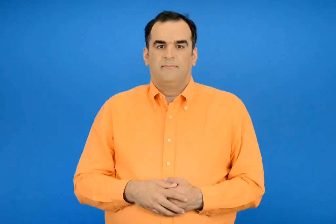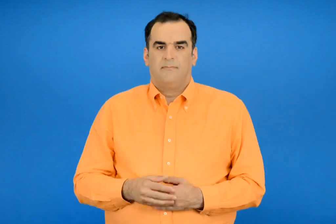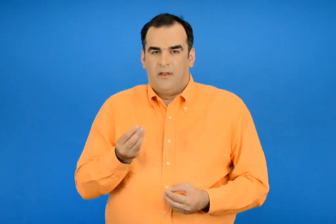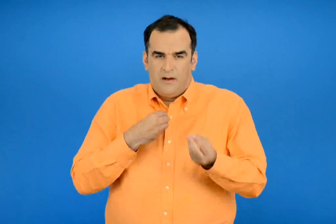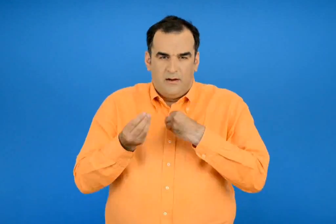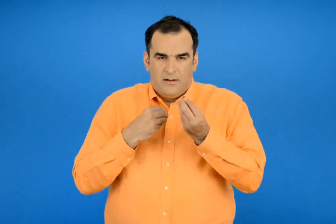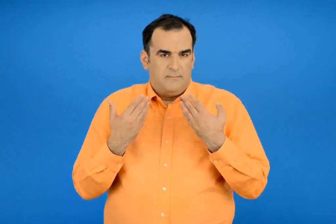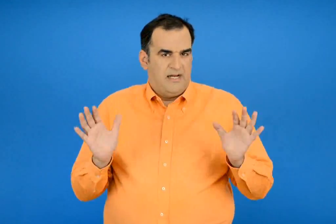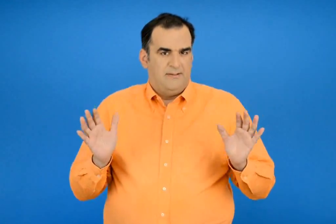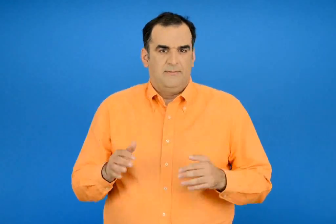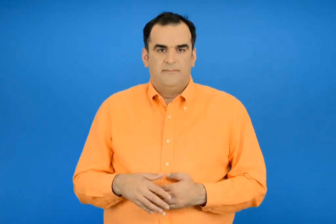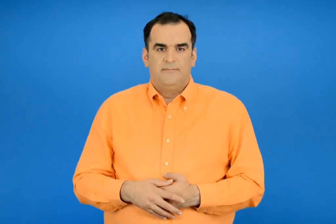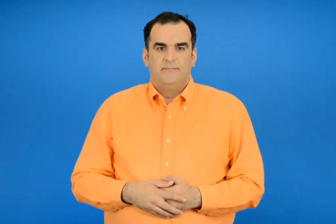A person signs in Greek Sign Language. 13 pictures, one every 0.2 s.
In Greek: έφαγαν
